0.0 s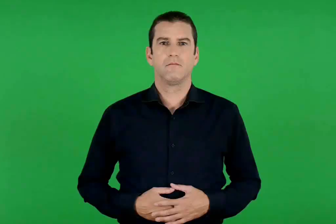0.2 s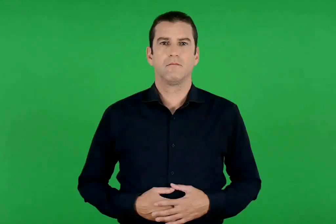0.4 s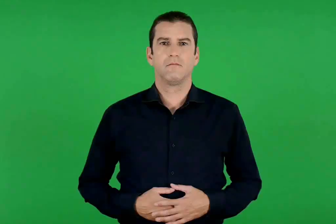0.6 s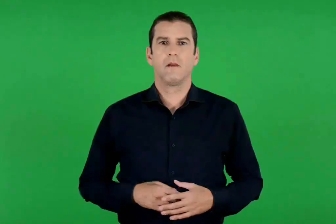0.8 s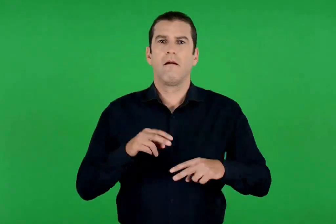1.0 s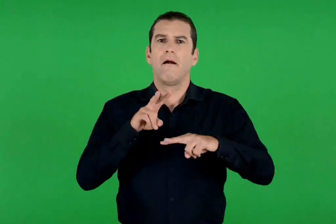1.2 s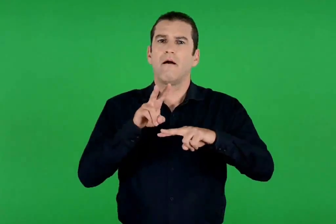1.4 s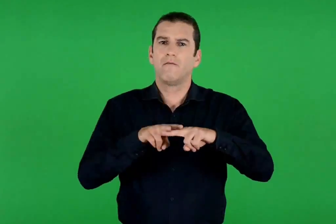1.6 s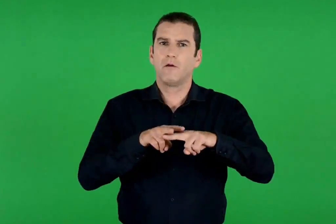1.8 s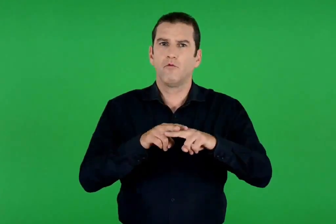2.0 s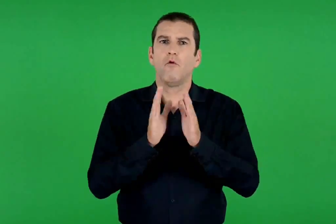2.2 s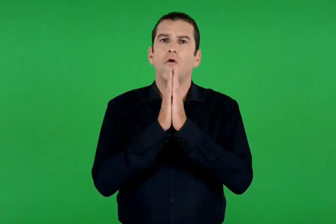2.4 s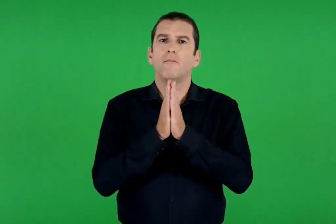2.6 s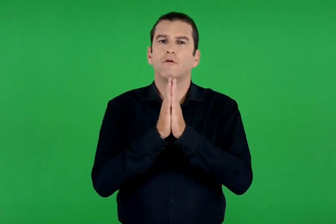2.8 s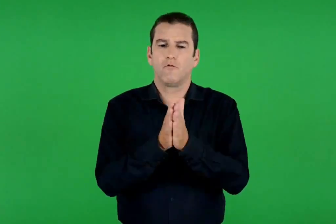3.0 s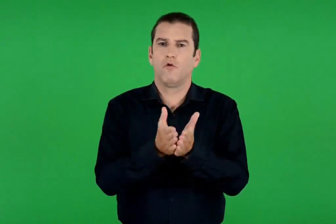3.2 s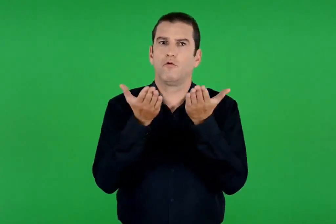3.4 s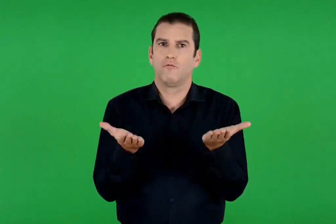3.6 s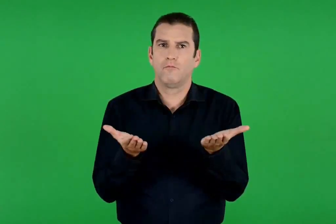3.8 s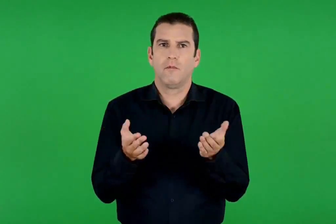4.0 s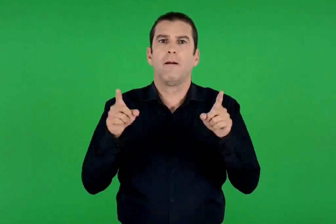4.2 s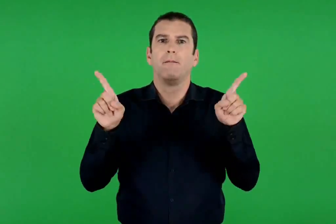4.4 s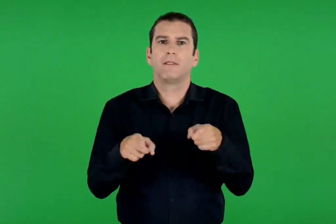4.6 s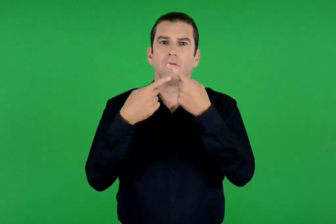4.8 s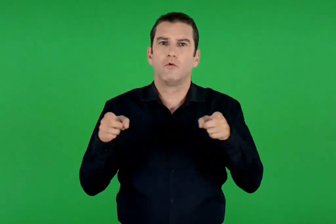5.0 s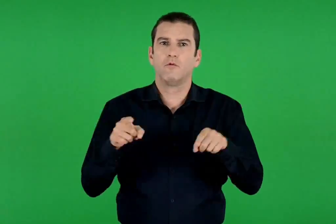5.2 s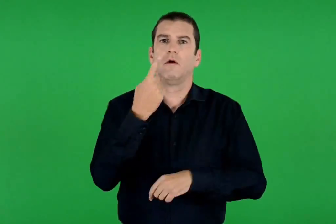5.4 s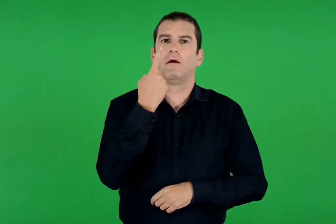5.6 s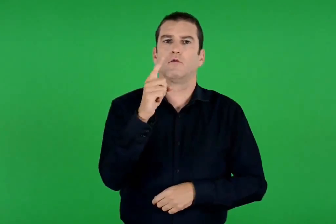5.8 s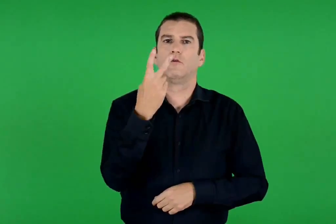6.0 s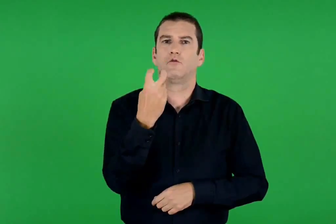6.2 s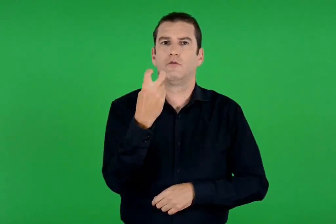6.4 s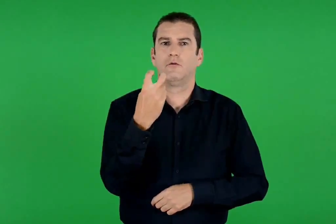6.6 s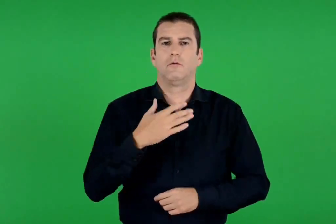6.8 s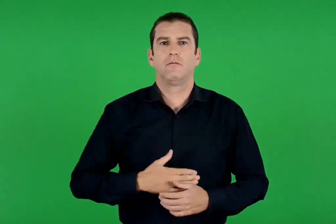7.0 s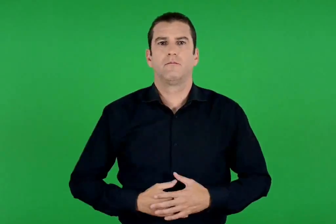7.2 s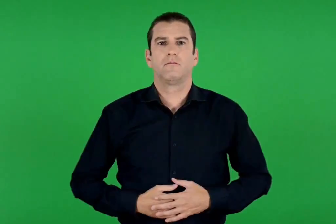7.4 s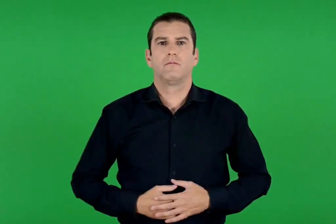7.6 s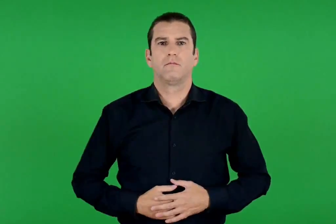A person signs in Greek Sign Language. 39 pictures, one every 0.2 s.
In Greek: εβραϊκό προσευχολόγιο , ψαλμός ρκ
